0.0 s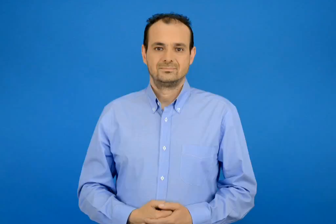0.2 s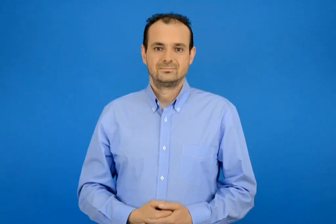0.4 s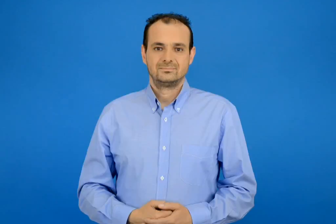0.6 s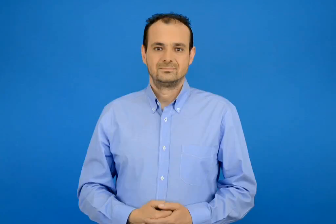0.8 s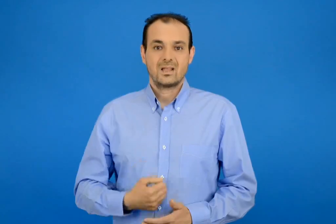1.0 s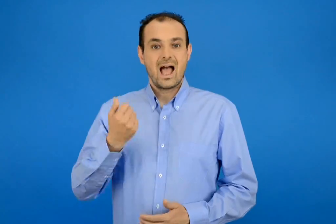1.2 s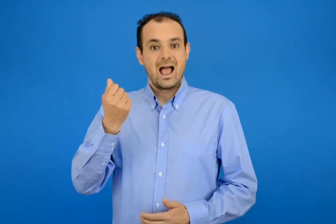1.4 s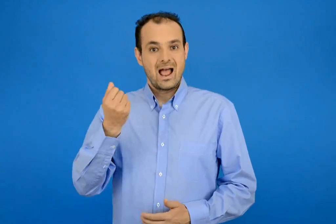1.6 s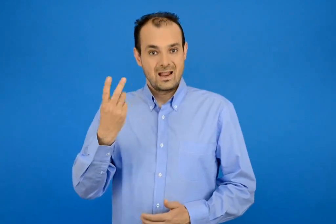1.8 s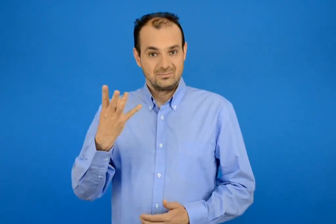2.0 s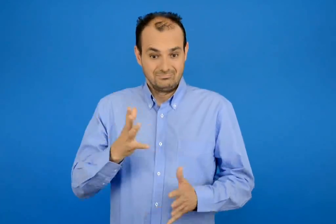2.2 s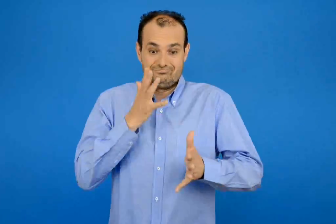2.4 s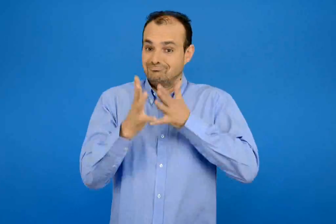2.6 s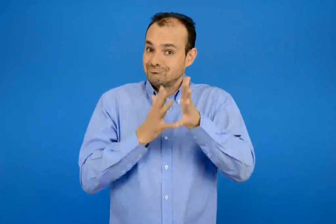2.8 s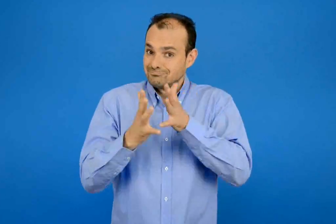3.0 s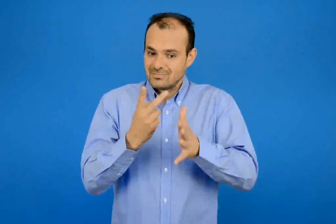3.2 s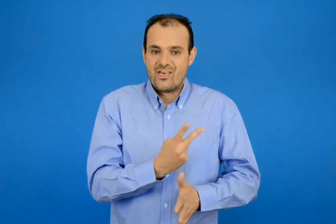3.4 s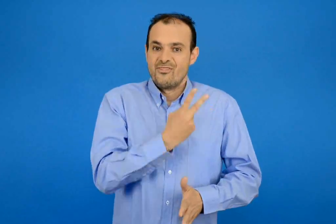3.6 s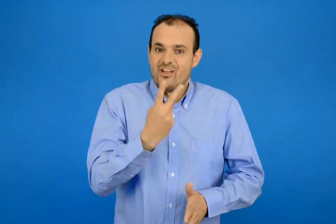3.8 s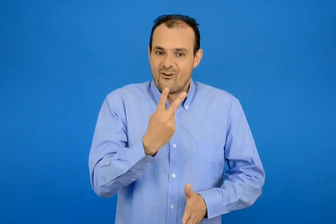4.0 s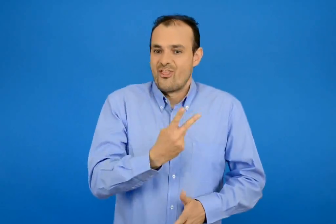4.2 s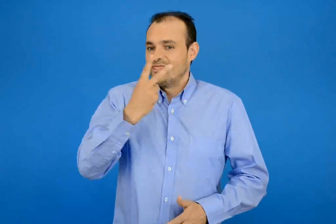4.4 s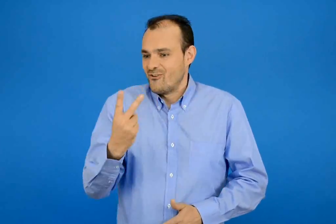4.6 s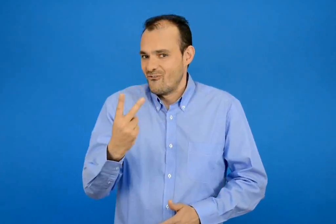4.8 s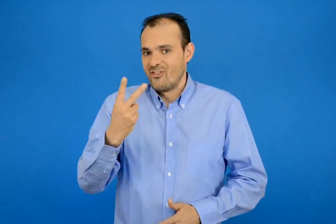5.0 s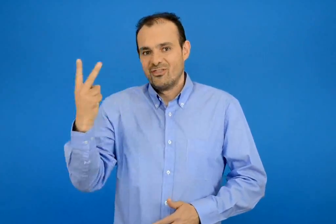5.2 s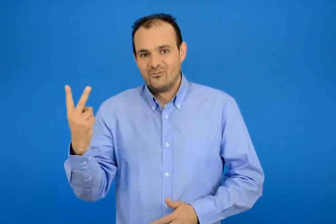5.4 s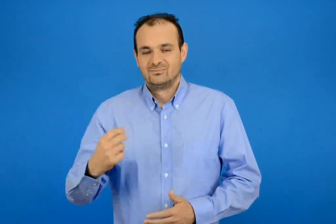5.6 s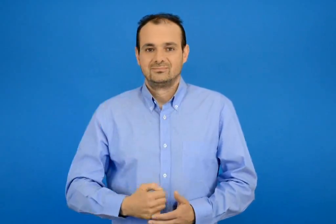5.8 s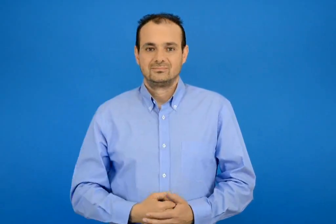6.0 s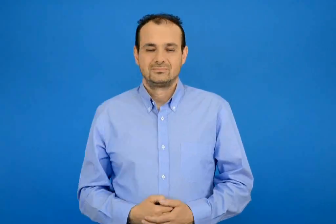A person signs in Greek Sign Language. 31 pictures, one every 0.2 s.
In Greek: προφορική αρίθμηση ανα δύο
